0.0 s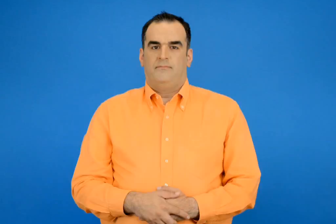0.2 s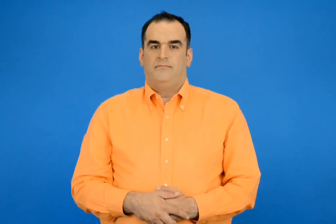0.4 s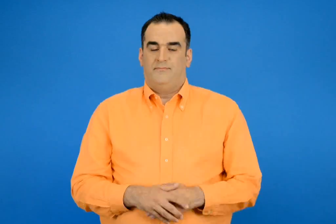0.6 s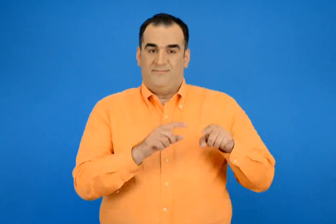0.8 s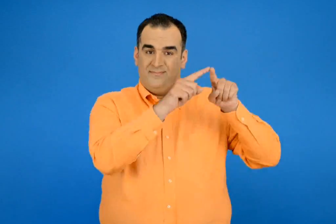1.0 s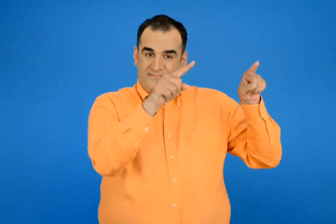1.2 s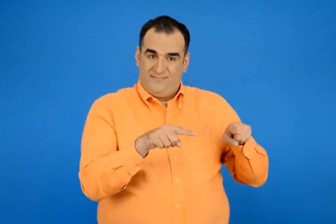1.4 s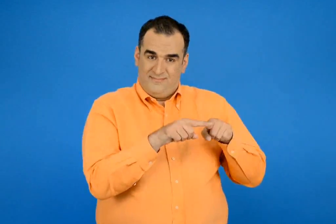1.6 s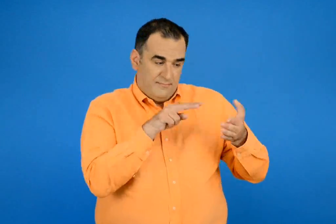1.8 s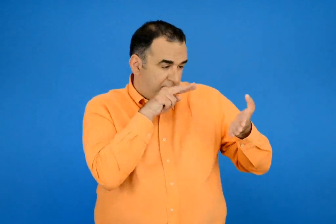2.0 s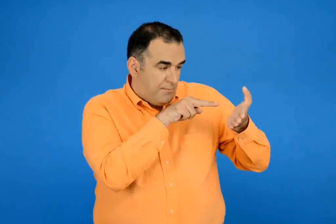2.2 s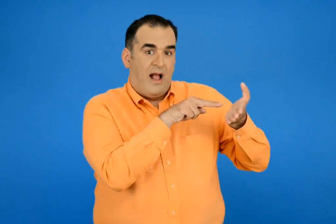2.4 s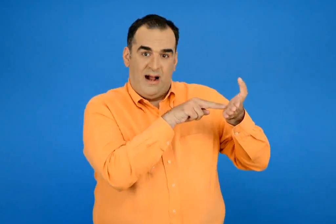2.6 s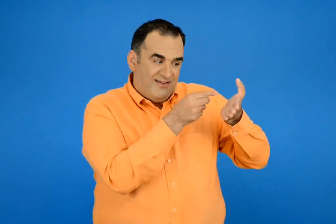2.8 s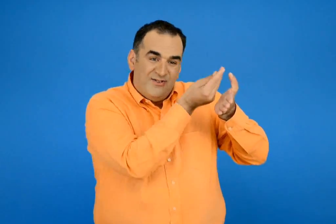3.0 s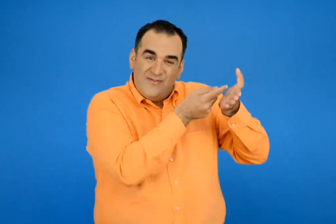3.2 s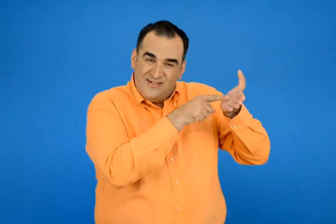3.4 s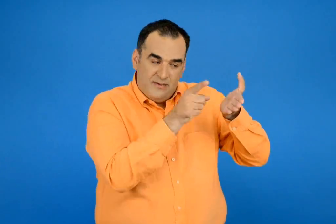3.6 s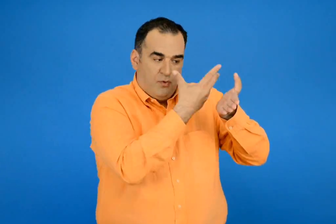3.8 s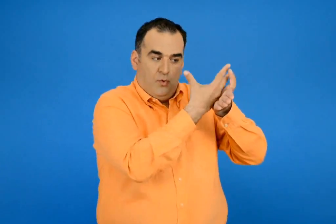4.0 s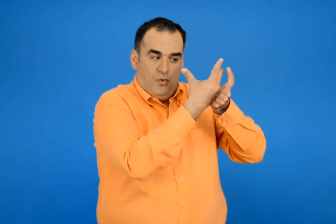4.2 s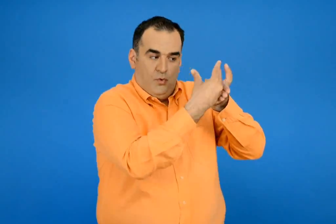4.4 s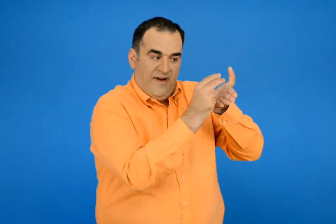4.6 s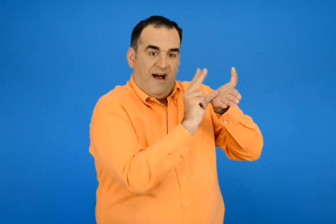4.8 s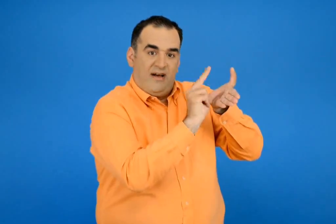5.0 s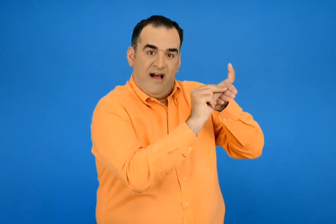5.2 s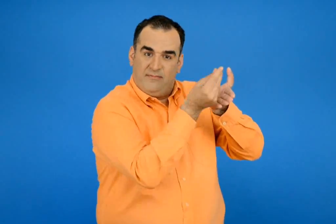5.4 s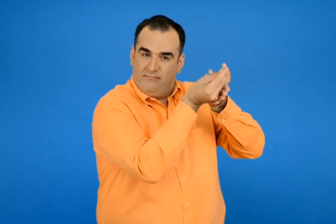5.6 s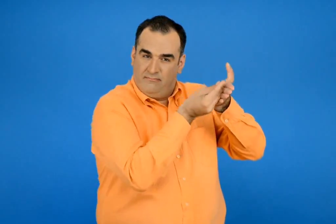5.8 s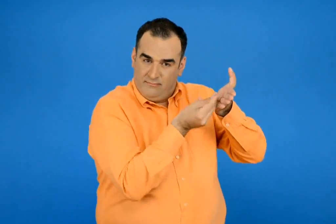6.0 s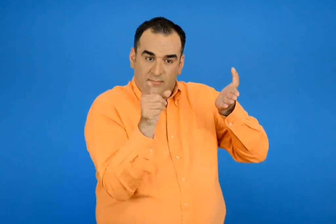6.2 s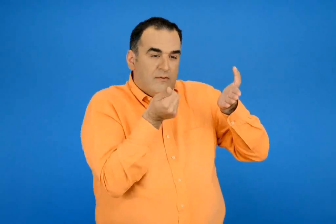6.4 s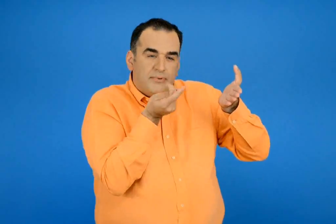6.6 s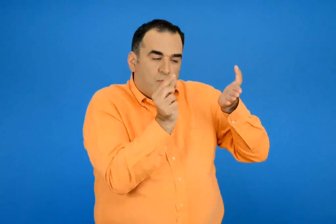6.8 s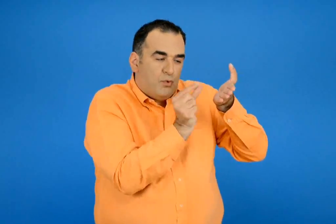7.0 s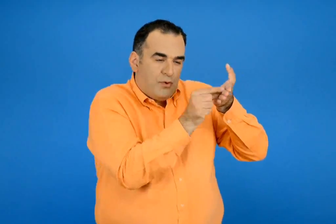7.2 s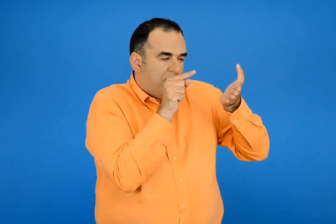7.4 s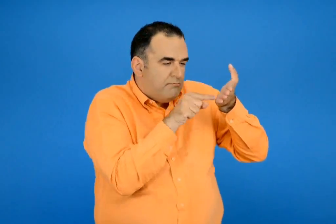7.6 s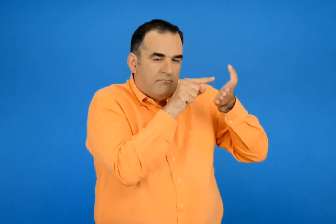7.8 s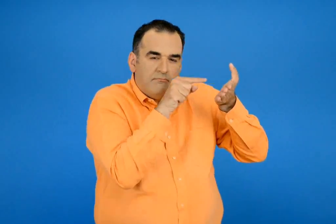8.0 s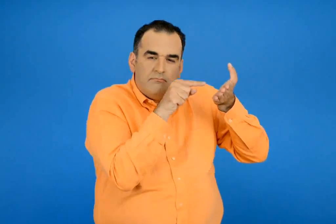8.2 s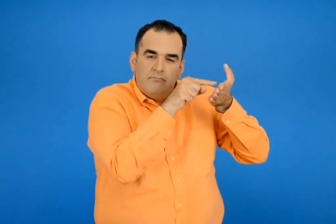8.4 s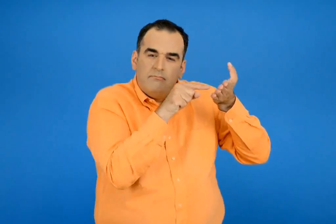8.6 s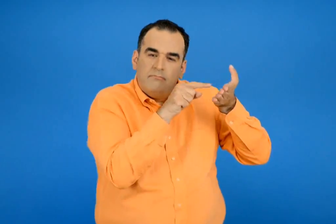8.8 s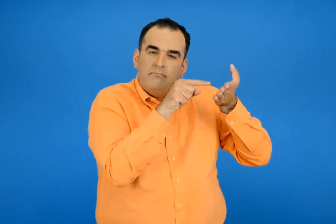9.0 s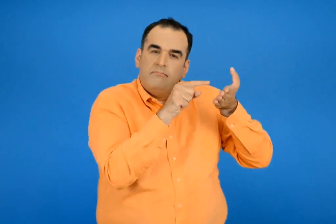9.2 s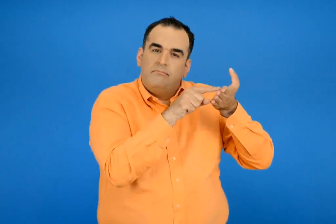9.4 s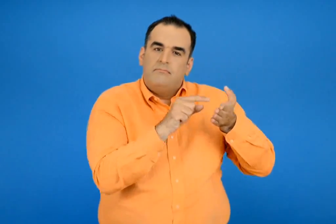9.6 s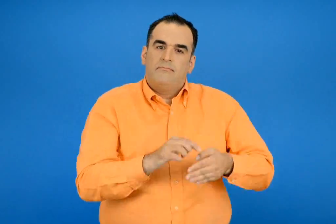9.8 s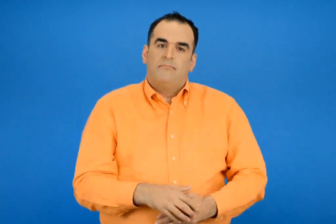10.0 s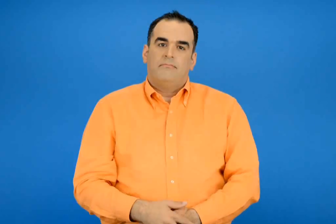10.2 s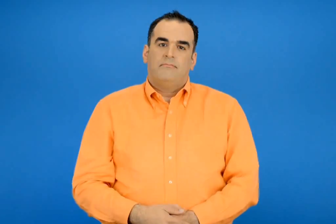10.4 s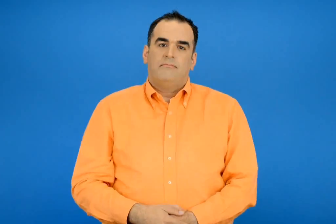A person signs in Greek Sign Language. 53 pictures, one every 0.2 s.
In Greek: παρατηρώ προσεχτικά και φτιάχνω το άλλο μισό στη συνέχεια μετράω τα κουτάκια και συμπληρώνω τον πίνακα
